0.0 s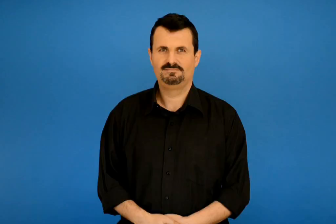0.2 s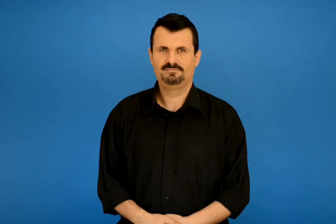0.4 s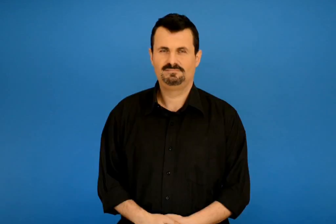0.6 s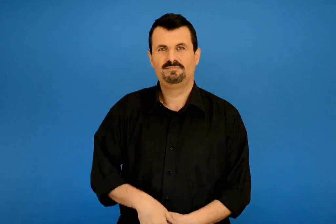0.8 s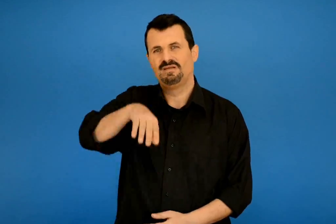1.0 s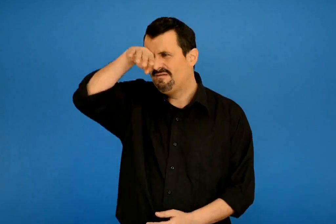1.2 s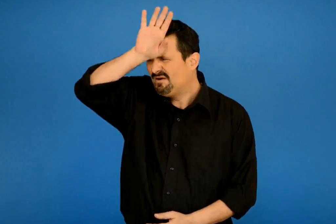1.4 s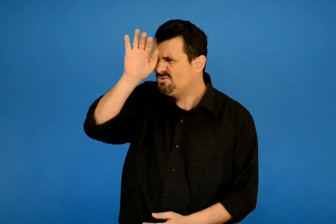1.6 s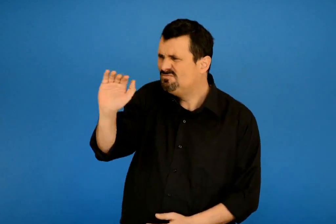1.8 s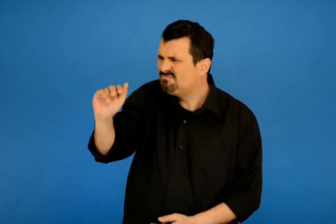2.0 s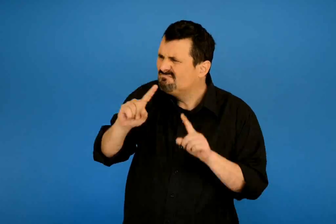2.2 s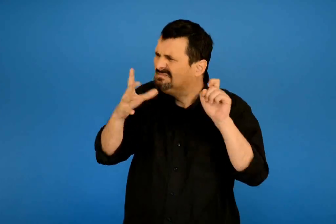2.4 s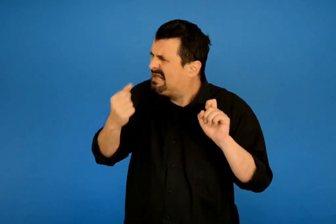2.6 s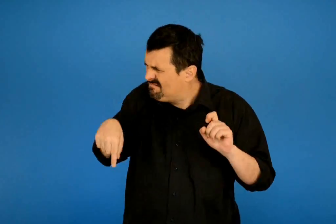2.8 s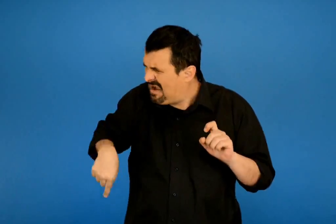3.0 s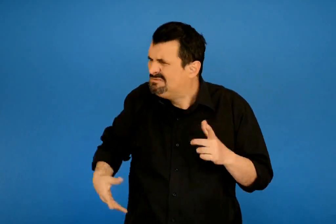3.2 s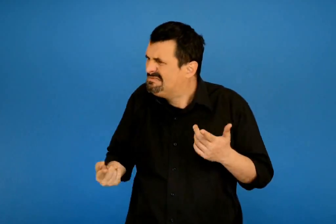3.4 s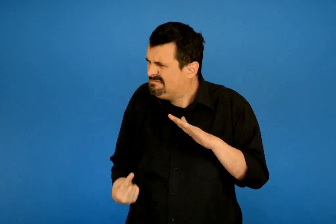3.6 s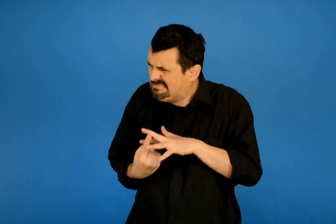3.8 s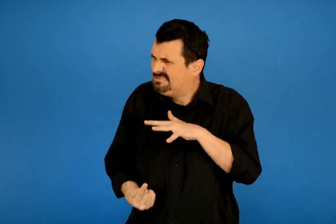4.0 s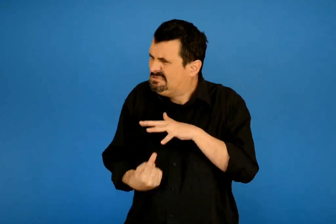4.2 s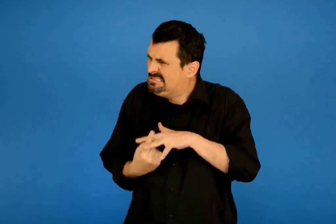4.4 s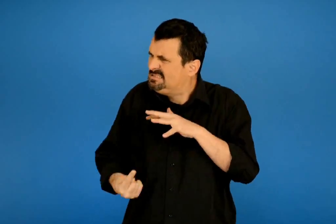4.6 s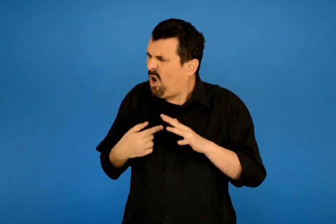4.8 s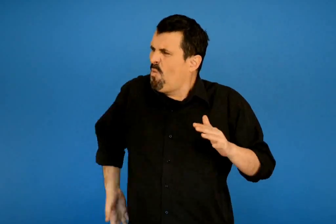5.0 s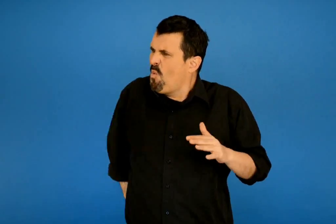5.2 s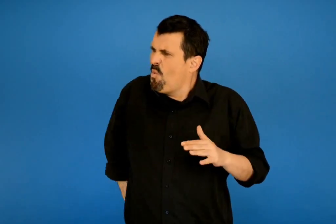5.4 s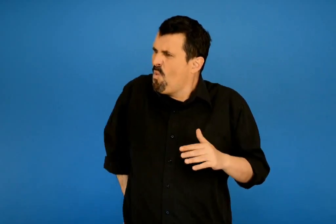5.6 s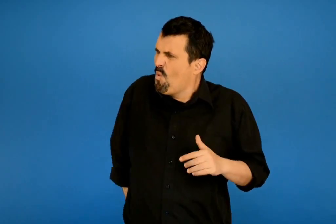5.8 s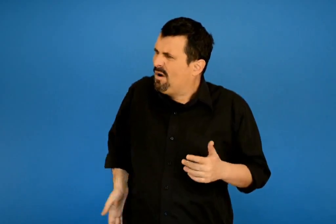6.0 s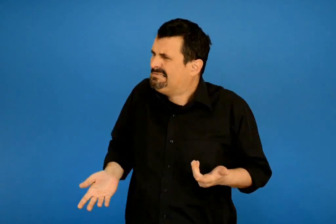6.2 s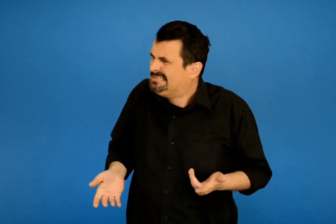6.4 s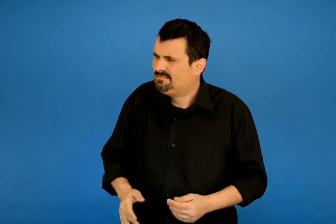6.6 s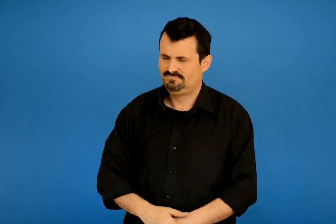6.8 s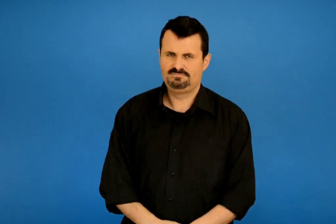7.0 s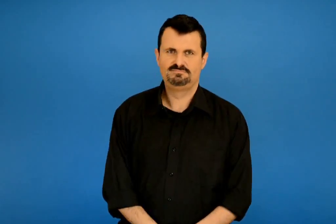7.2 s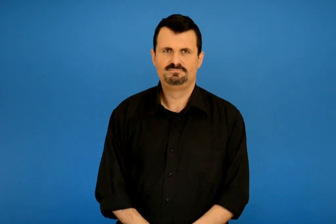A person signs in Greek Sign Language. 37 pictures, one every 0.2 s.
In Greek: μα τι έχει εδώ κάτω και με τσιμπάει ; ρώτησε το βασιλόπουλο
